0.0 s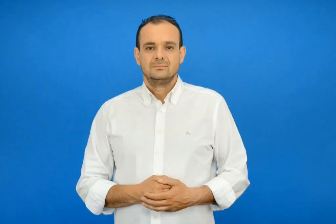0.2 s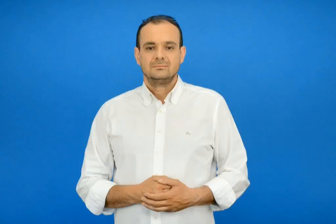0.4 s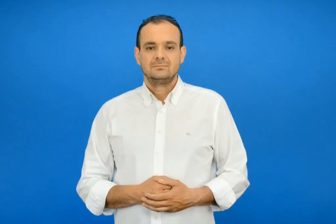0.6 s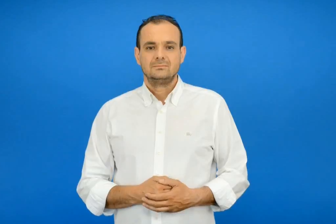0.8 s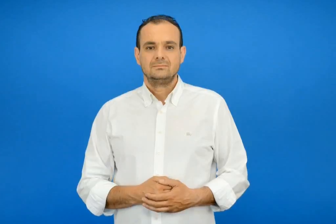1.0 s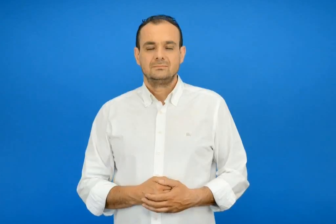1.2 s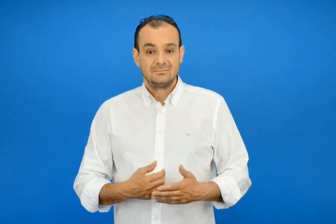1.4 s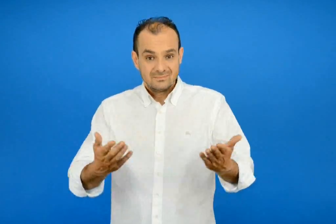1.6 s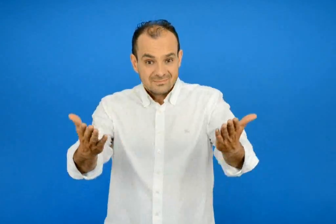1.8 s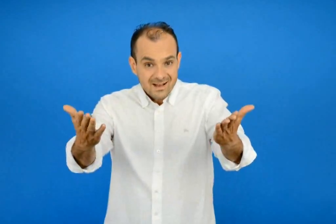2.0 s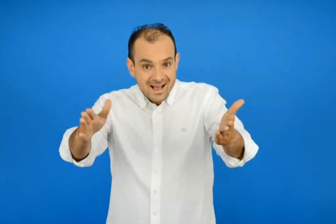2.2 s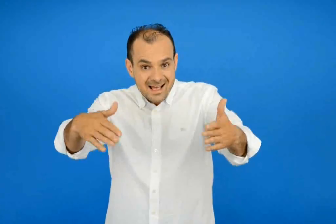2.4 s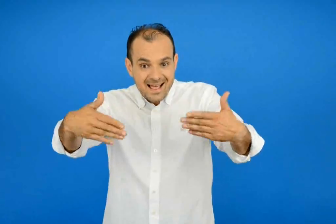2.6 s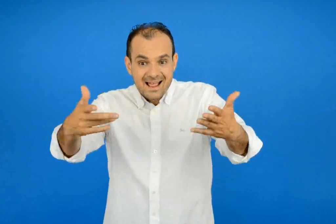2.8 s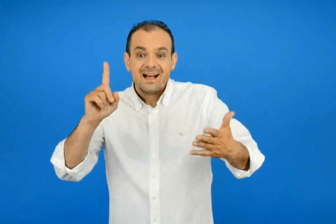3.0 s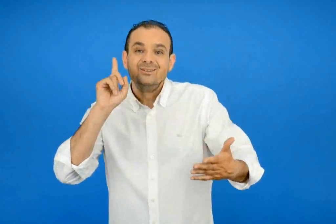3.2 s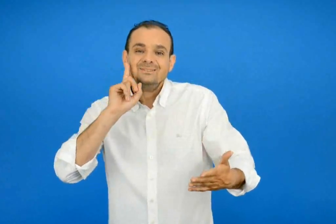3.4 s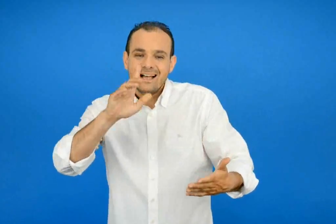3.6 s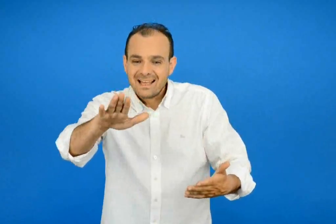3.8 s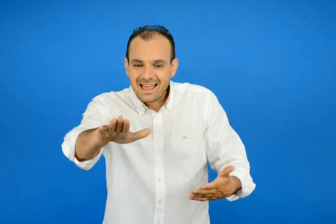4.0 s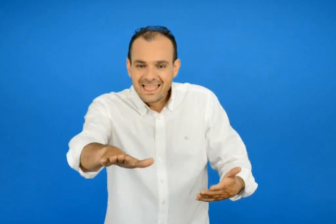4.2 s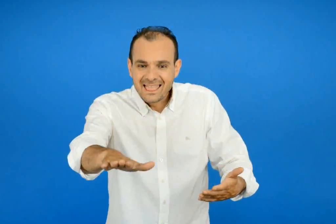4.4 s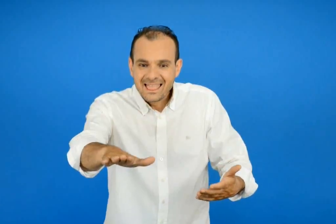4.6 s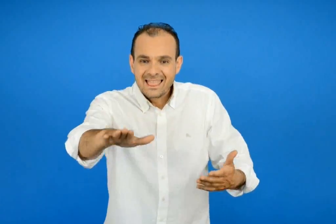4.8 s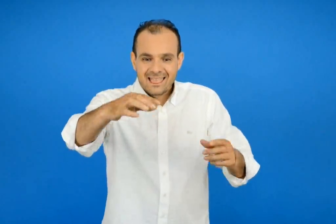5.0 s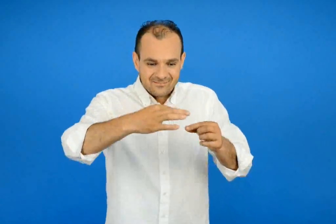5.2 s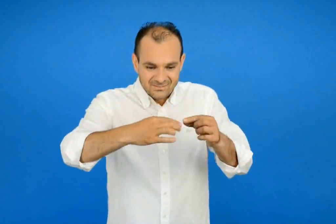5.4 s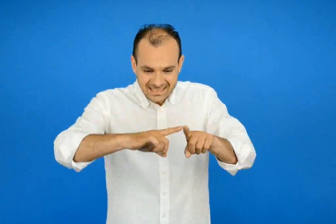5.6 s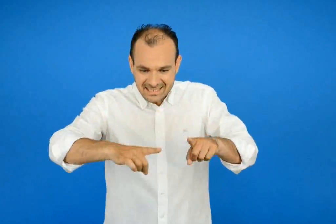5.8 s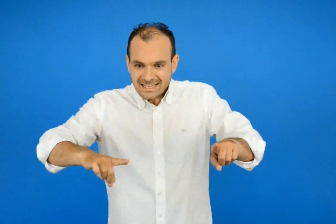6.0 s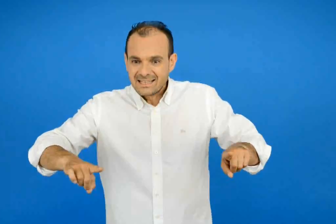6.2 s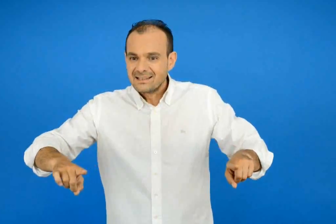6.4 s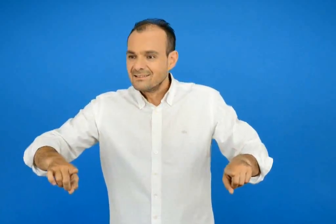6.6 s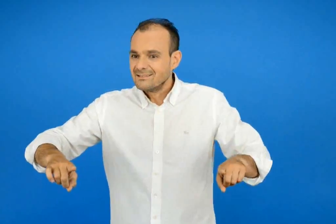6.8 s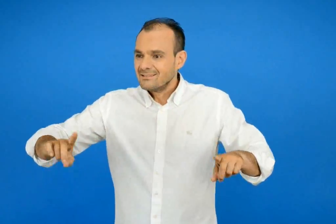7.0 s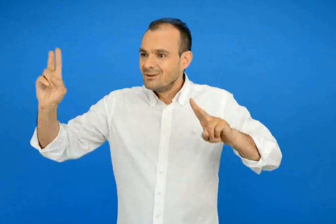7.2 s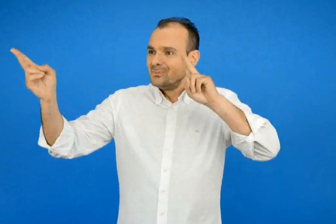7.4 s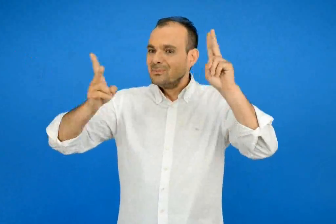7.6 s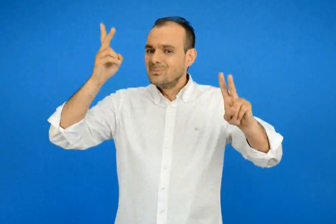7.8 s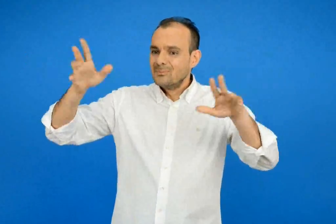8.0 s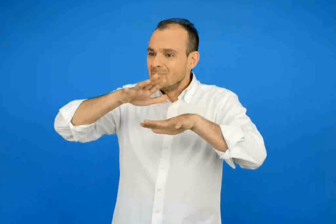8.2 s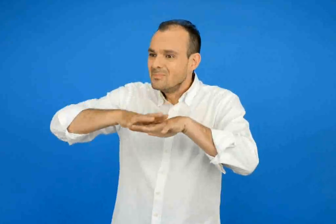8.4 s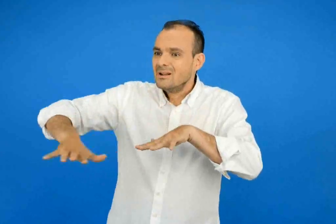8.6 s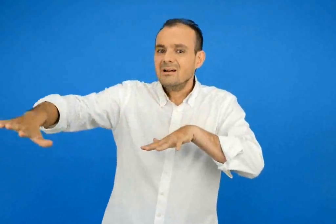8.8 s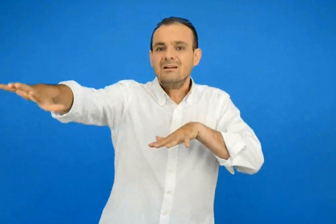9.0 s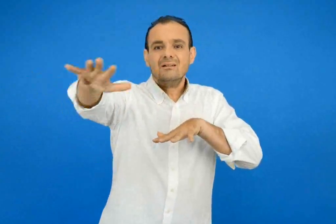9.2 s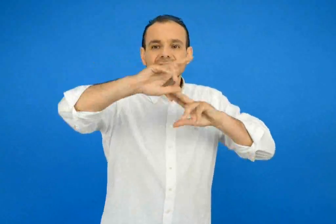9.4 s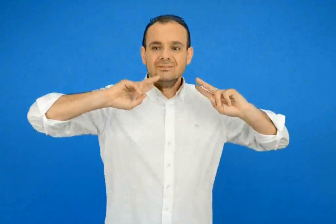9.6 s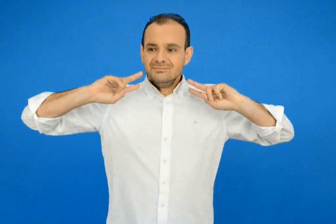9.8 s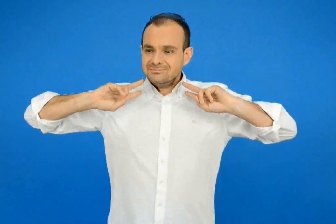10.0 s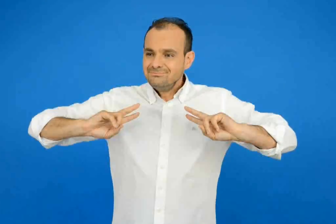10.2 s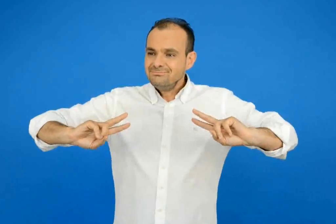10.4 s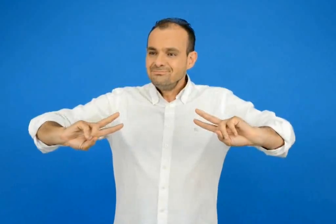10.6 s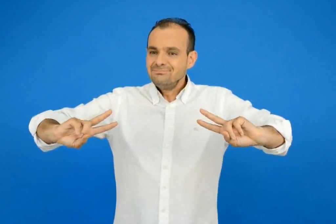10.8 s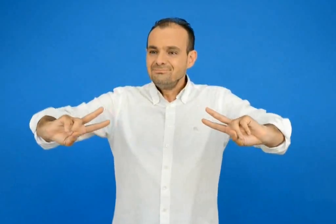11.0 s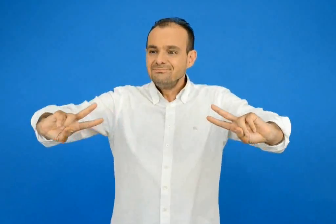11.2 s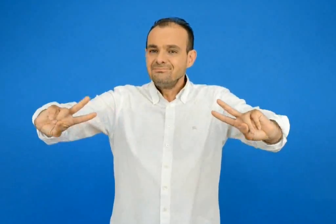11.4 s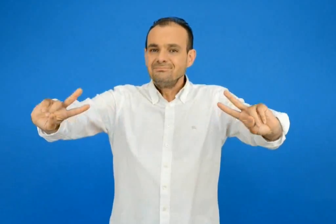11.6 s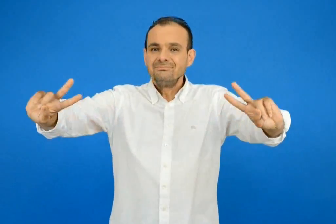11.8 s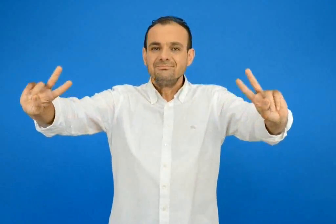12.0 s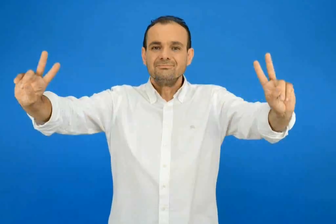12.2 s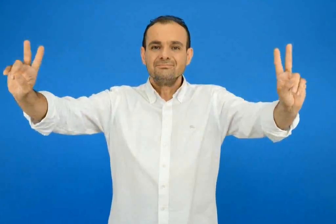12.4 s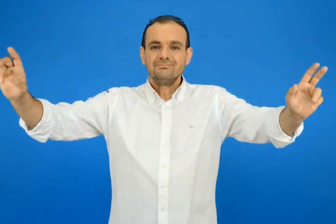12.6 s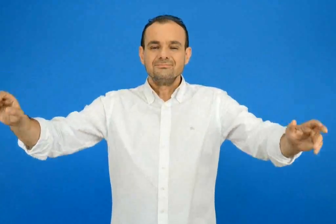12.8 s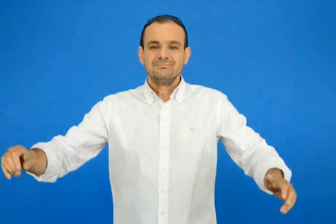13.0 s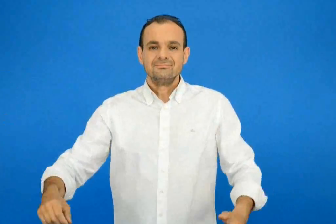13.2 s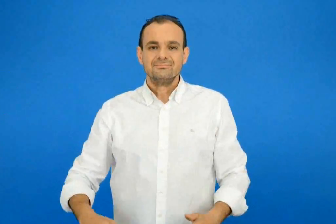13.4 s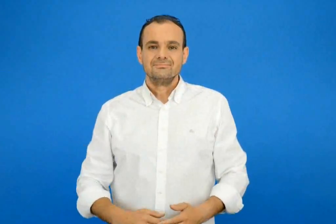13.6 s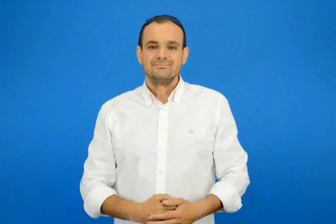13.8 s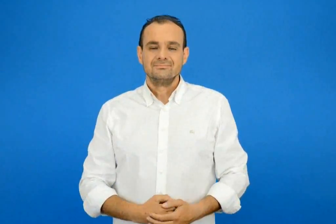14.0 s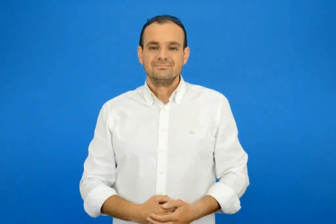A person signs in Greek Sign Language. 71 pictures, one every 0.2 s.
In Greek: έλα έλα κοριτσάκι μυρίζω φύκι και πελαγίσιο άνεμο
